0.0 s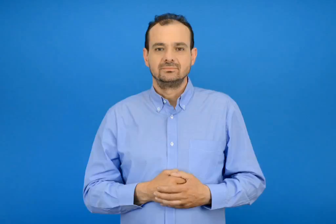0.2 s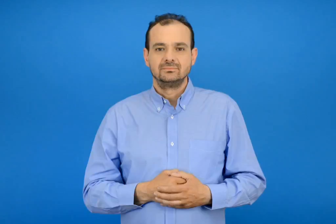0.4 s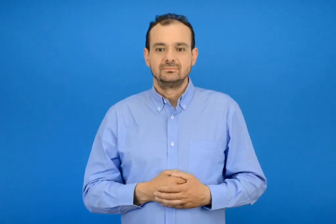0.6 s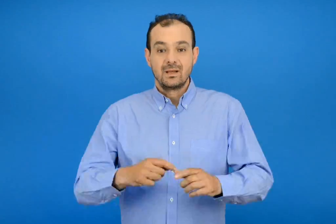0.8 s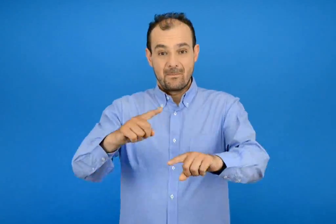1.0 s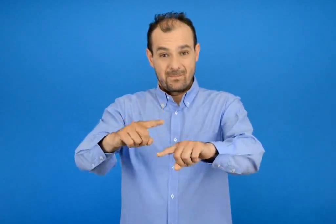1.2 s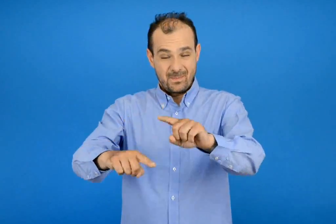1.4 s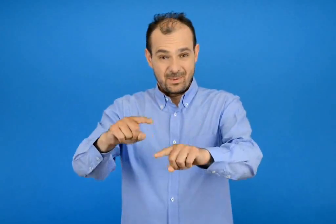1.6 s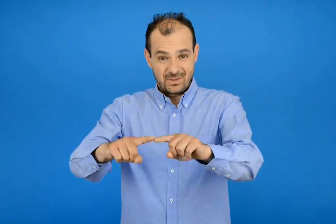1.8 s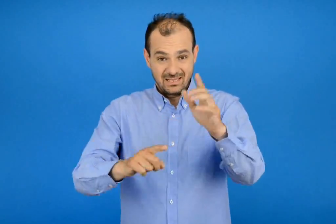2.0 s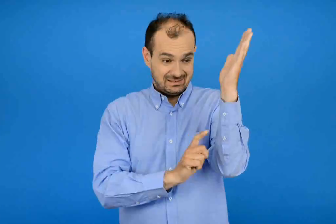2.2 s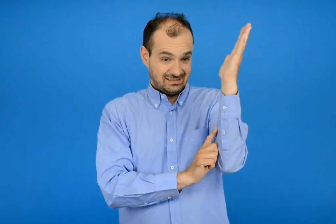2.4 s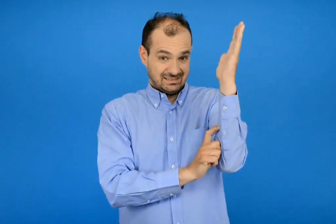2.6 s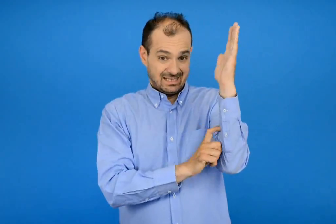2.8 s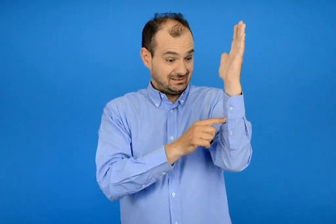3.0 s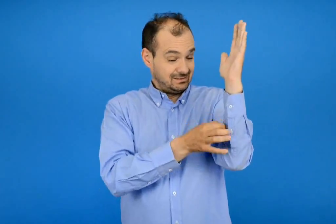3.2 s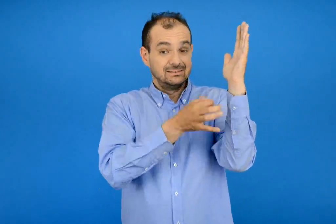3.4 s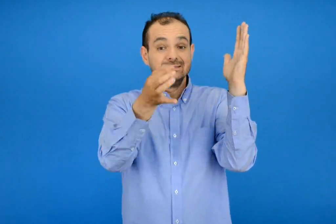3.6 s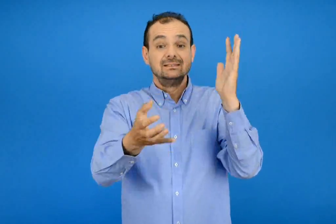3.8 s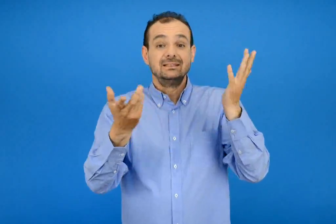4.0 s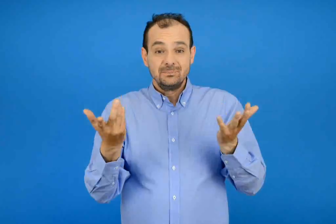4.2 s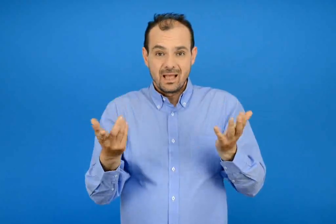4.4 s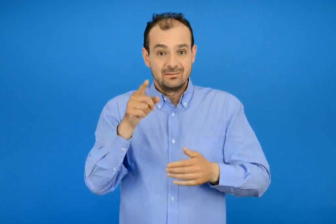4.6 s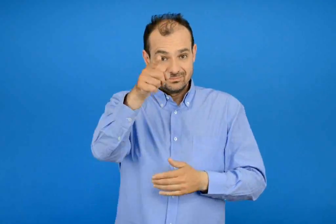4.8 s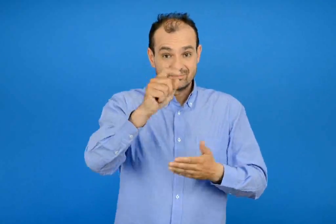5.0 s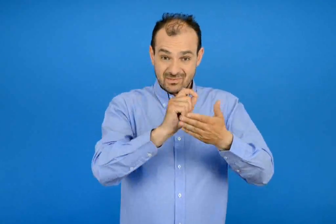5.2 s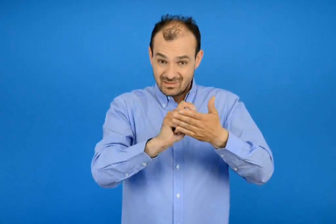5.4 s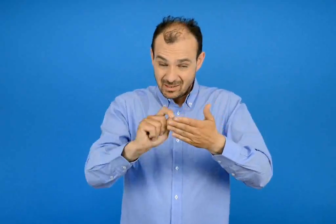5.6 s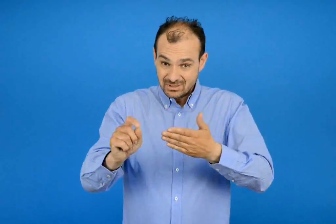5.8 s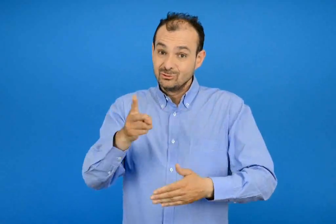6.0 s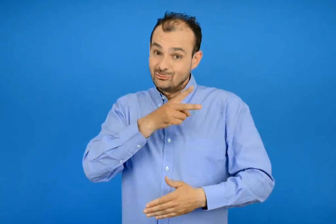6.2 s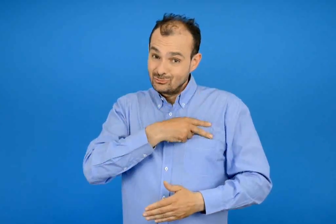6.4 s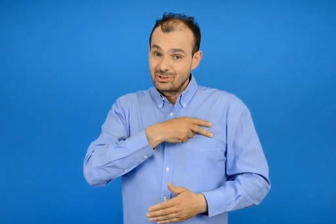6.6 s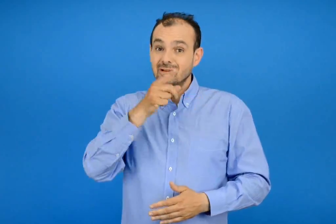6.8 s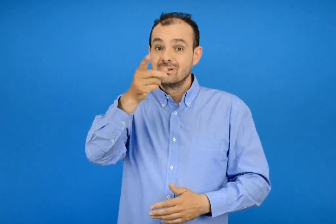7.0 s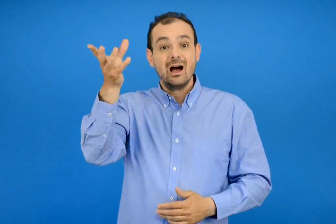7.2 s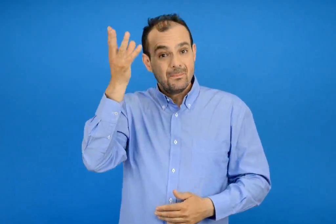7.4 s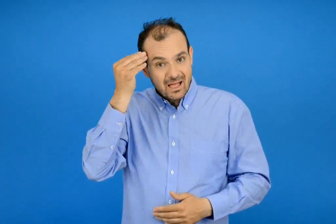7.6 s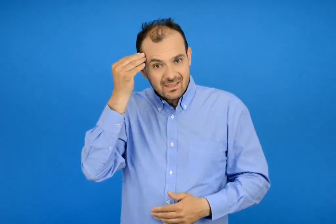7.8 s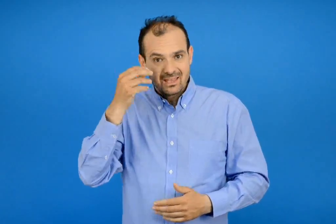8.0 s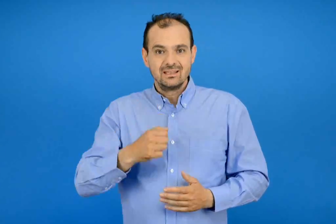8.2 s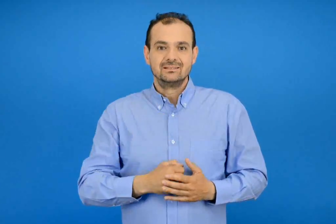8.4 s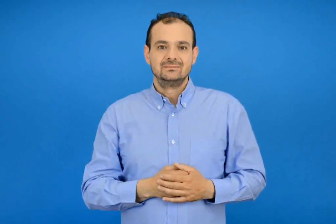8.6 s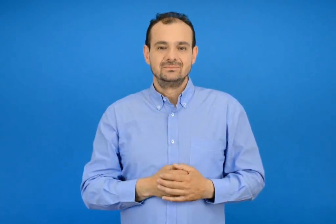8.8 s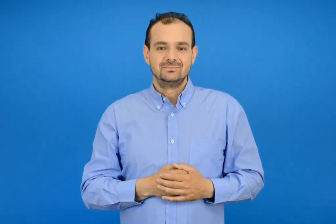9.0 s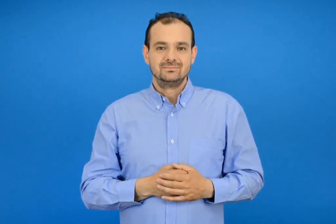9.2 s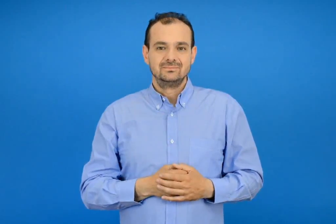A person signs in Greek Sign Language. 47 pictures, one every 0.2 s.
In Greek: μαθέ να γράφεις σωστά τι είπε ο τζίτζικας στο μυρμήγκι
